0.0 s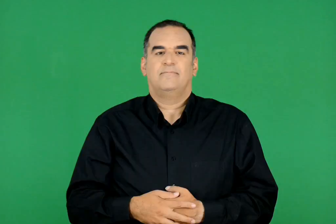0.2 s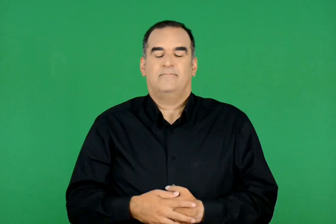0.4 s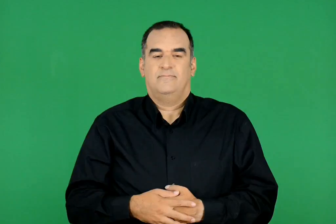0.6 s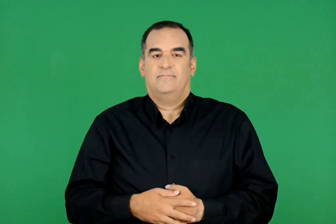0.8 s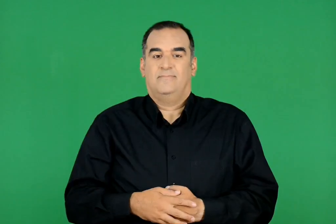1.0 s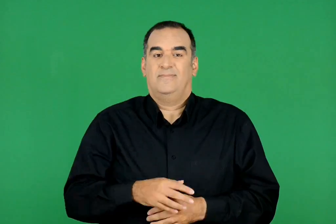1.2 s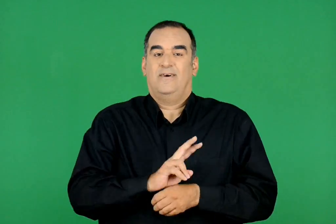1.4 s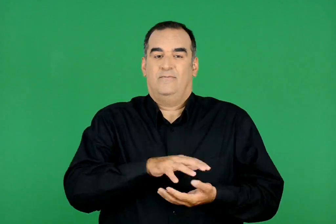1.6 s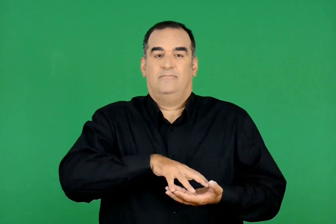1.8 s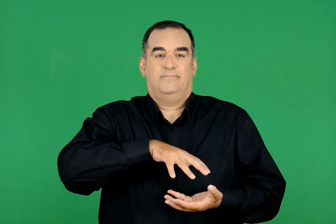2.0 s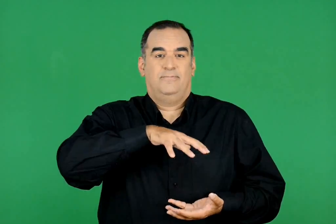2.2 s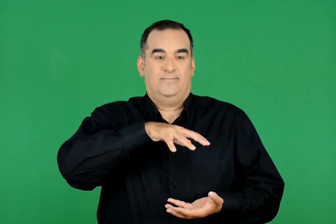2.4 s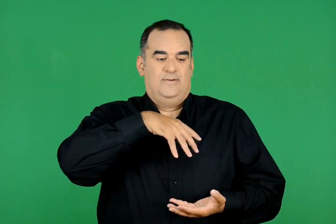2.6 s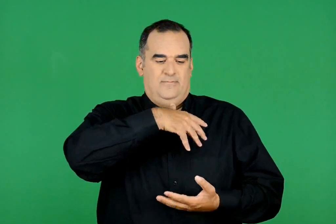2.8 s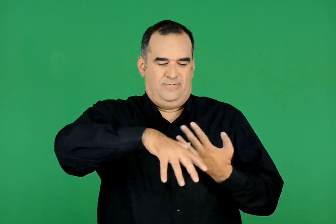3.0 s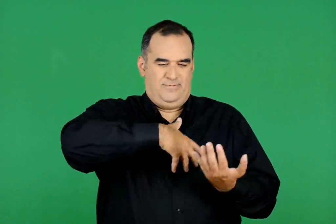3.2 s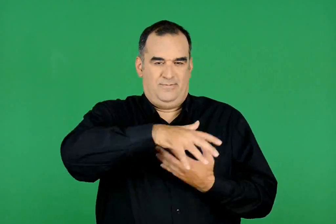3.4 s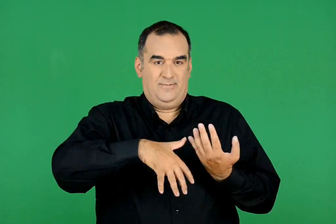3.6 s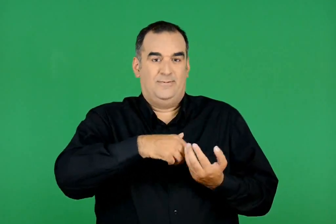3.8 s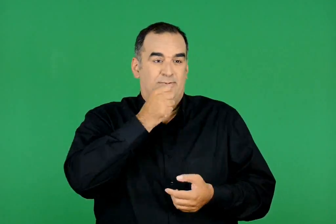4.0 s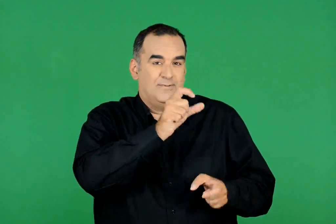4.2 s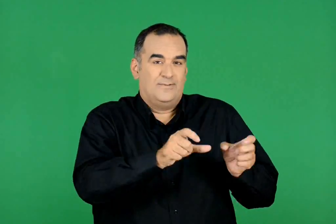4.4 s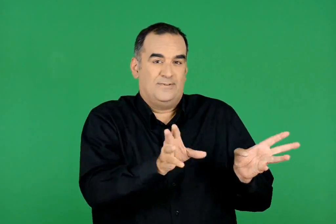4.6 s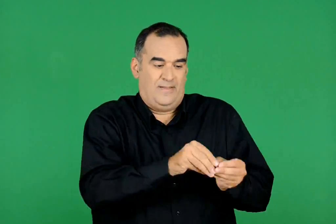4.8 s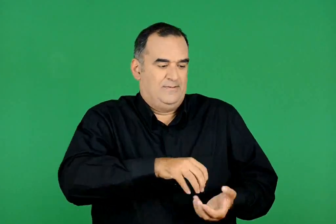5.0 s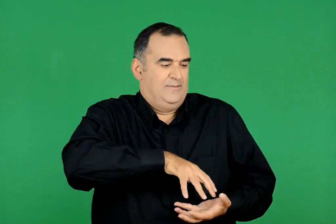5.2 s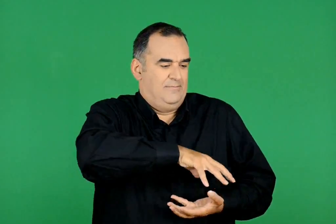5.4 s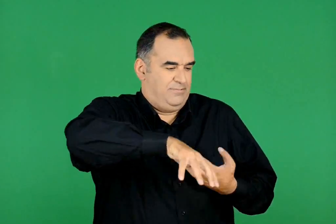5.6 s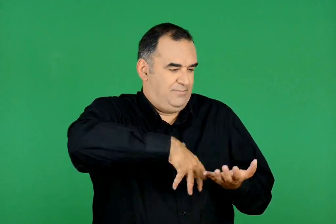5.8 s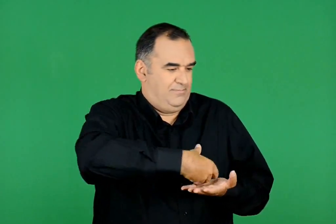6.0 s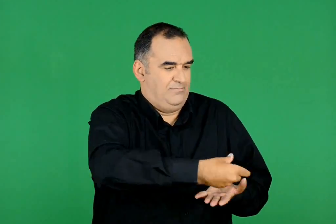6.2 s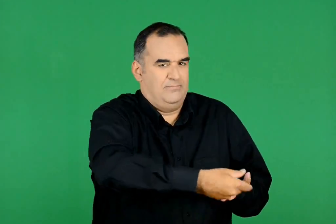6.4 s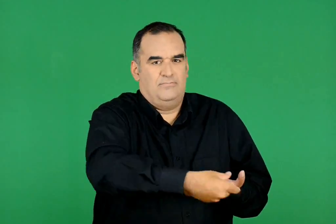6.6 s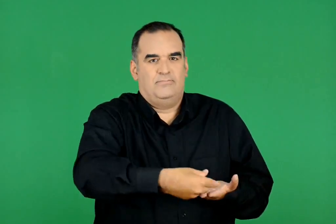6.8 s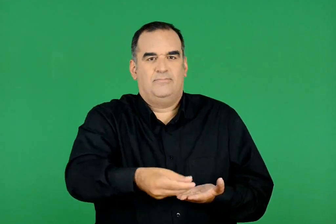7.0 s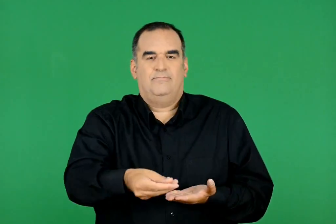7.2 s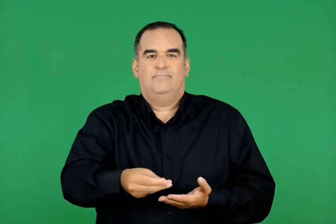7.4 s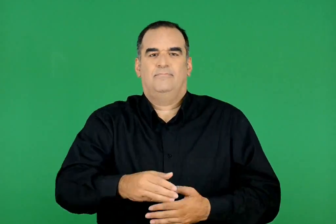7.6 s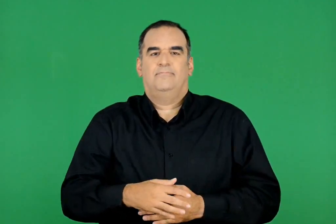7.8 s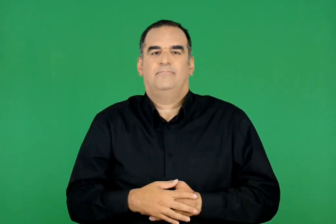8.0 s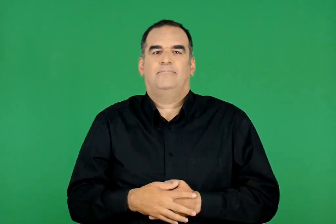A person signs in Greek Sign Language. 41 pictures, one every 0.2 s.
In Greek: έπειτα τα μοιράζει τυχαία στους συμμαθητές του
